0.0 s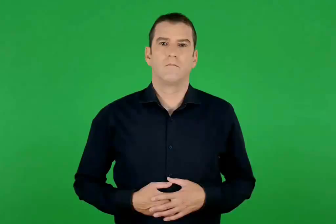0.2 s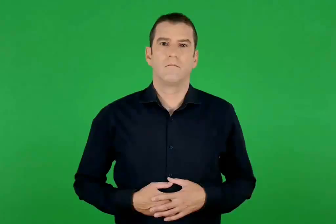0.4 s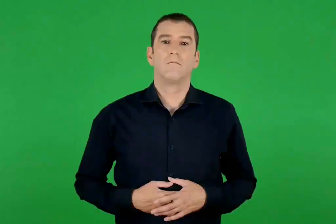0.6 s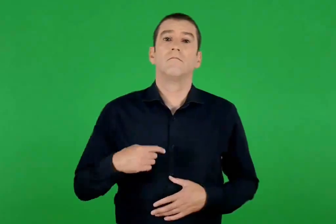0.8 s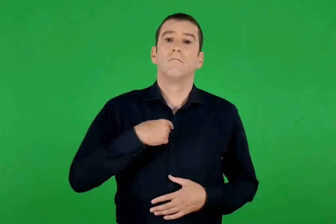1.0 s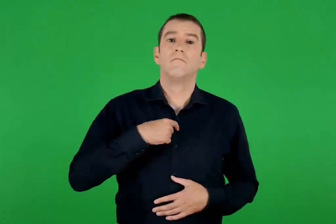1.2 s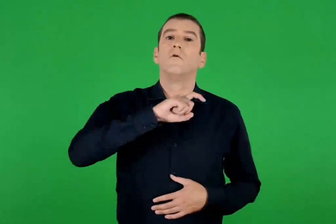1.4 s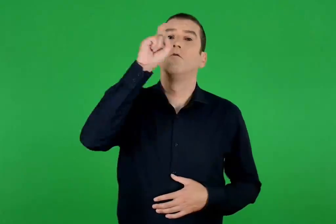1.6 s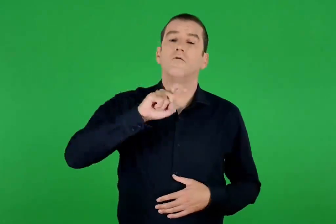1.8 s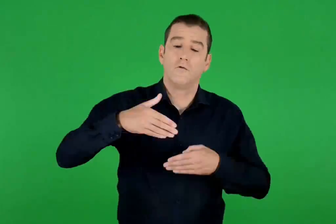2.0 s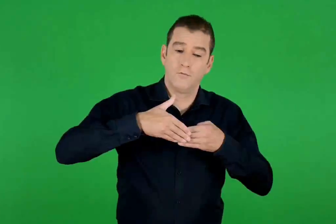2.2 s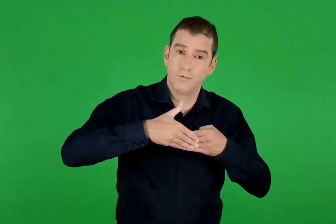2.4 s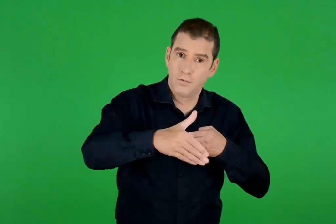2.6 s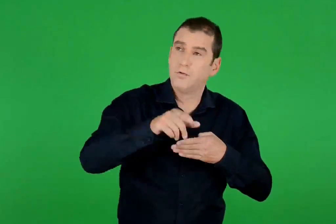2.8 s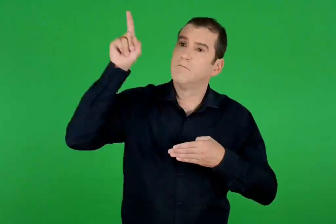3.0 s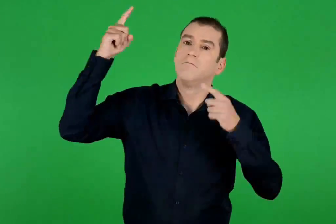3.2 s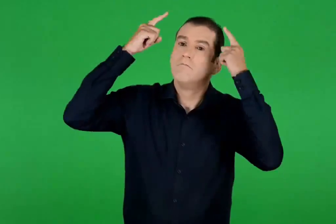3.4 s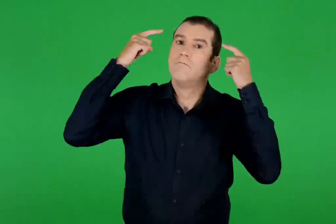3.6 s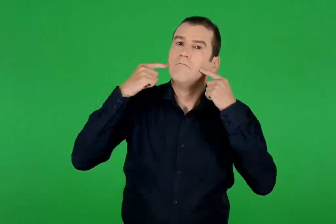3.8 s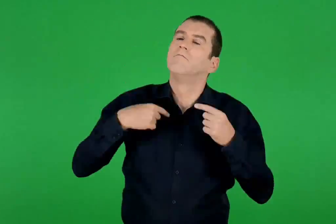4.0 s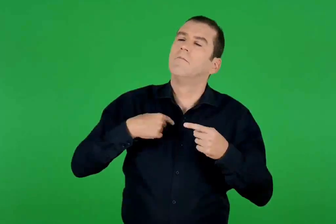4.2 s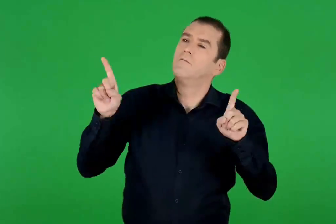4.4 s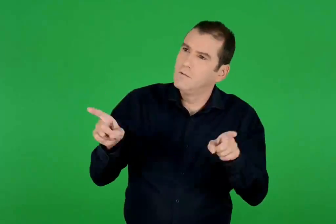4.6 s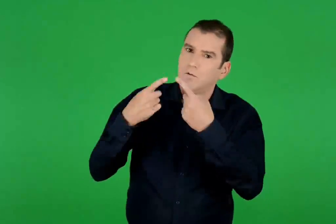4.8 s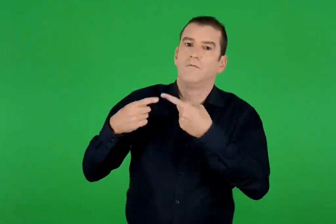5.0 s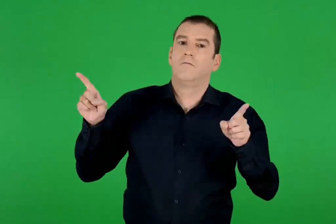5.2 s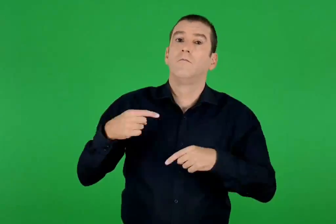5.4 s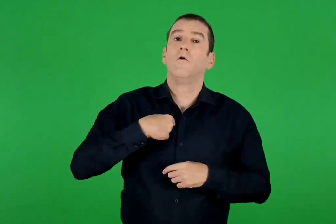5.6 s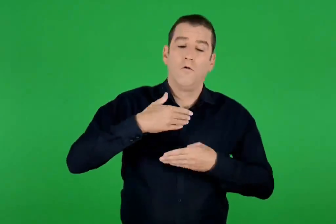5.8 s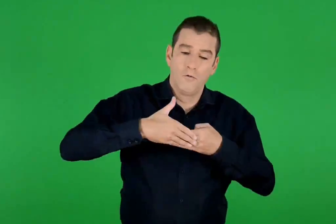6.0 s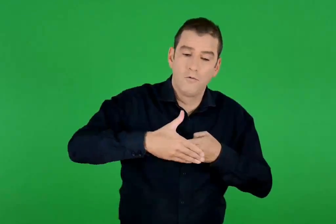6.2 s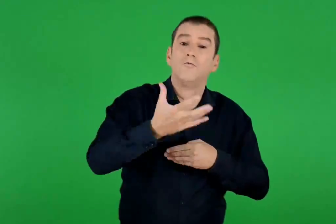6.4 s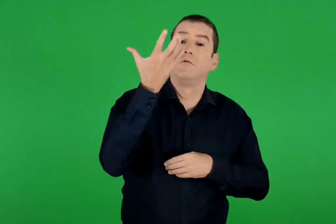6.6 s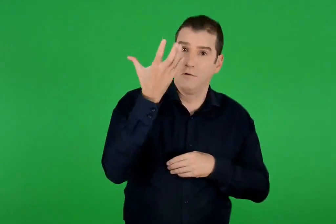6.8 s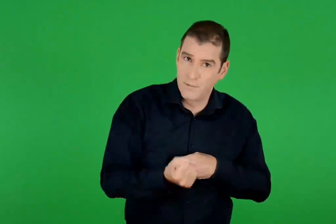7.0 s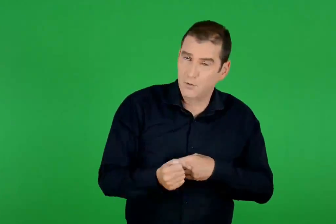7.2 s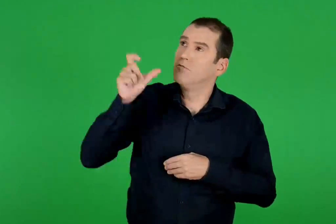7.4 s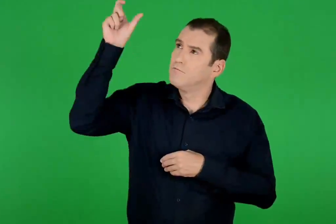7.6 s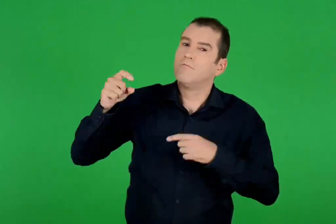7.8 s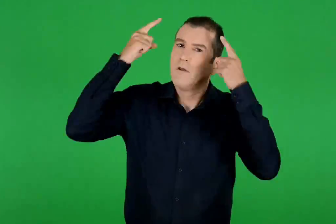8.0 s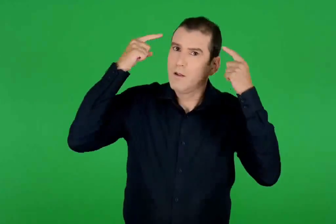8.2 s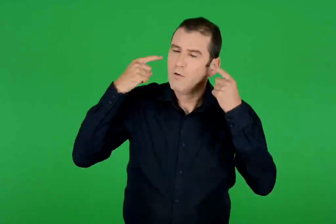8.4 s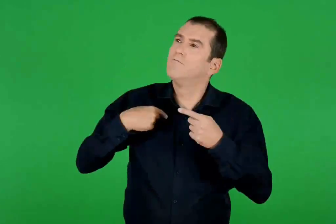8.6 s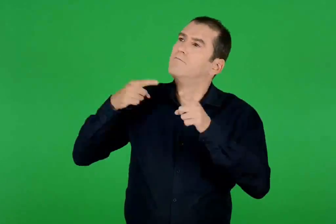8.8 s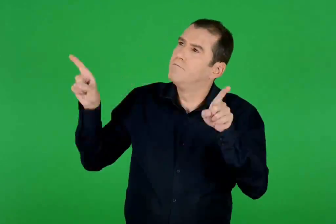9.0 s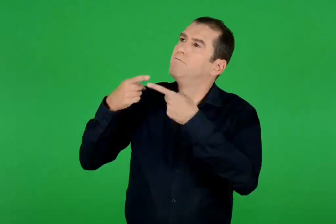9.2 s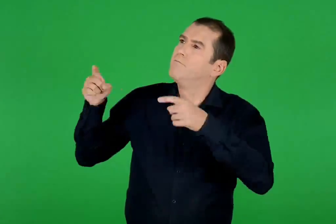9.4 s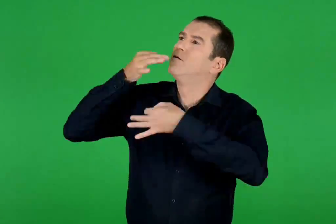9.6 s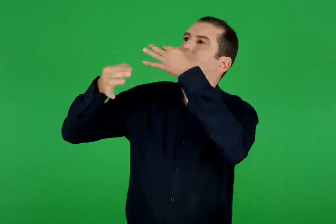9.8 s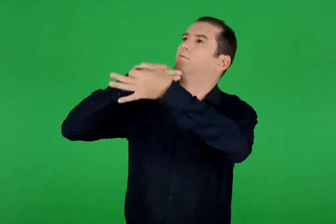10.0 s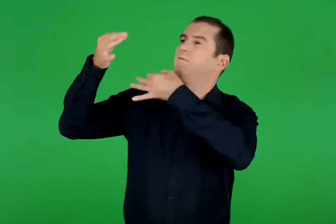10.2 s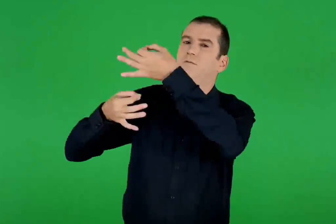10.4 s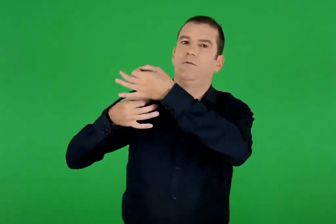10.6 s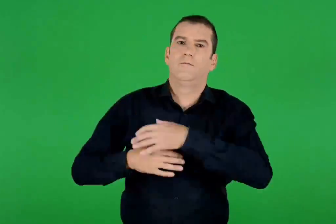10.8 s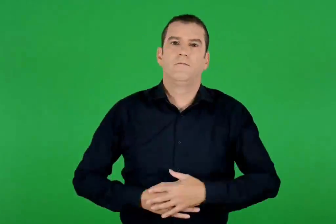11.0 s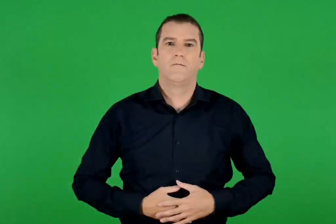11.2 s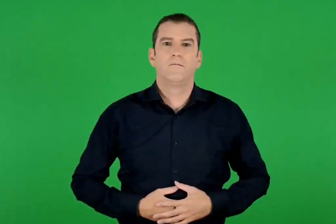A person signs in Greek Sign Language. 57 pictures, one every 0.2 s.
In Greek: όσο θα ζω , στον κύριο θα ψάλλω· όσο θα υπάρχω , τον θεό θα υμνολογώ
